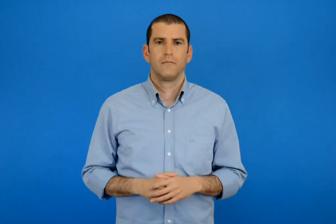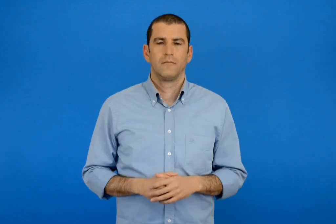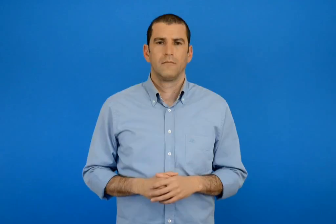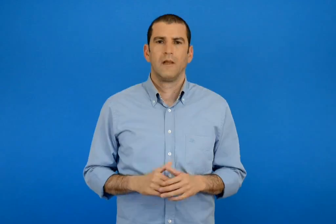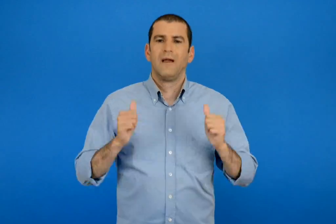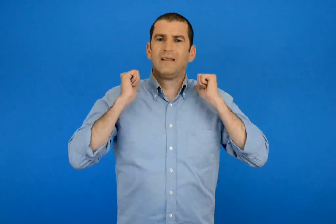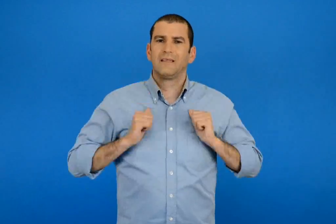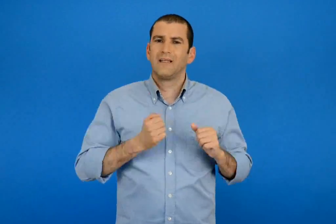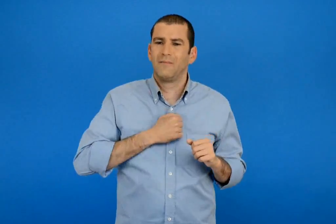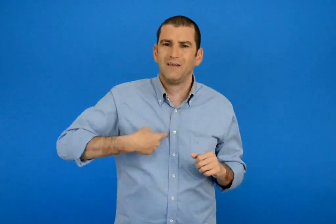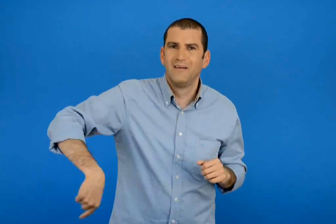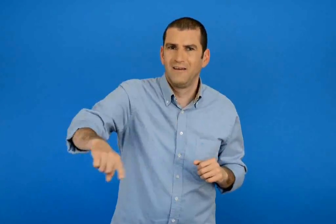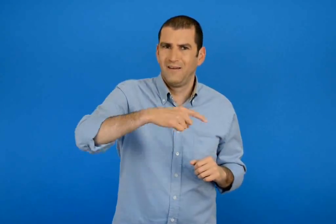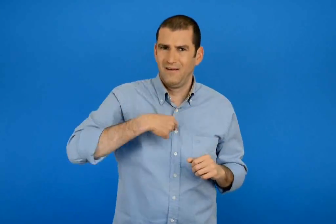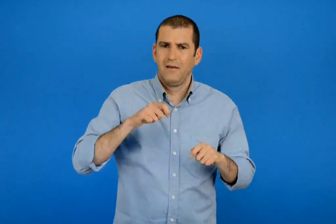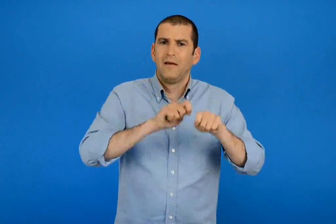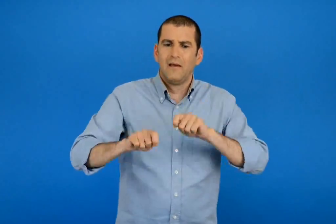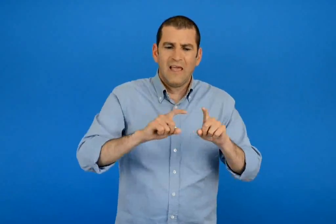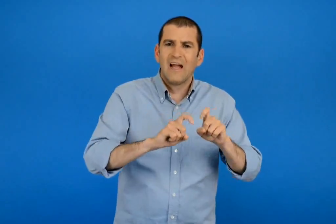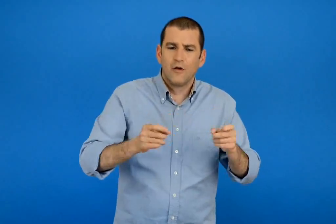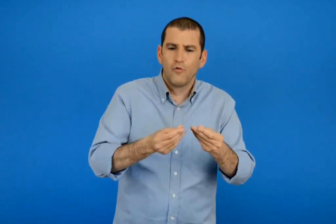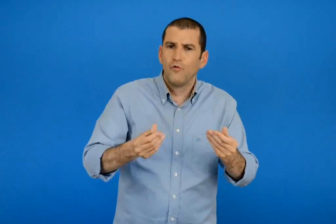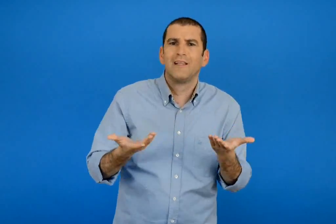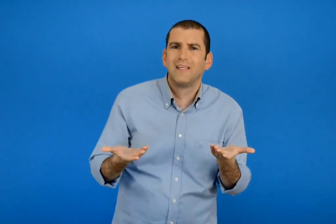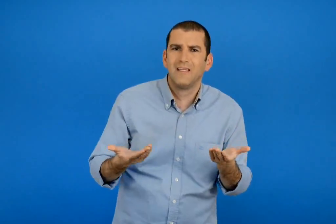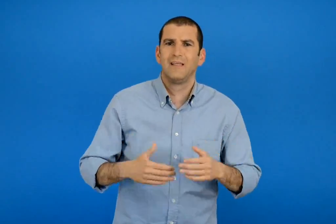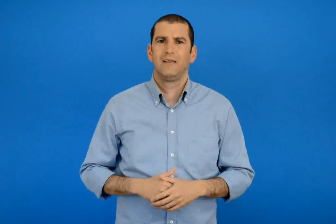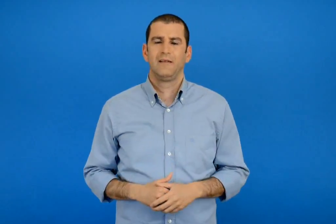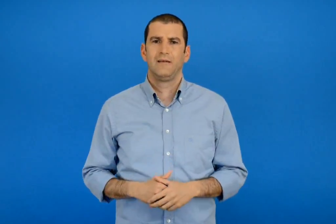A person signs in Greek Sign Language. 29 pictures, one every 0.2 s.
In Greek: από τι είναι φτιαγμένες οι τσάντες μας ;
